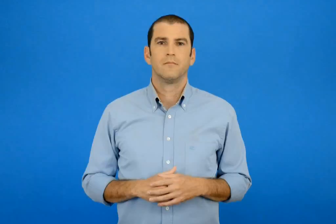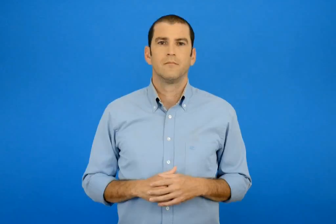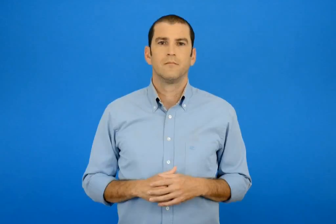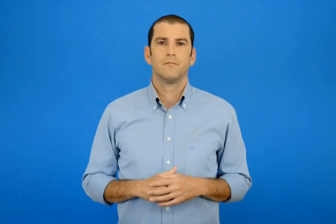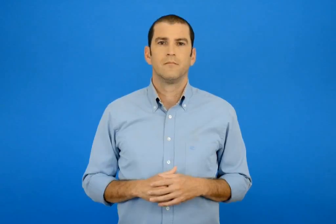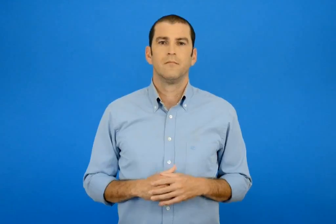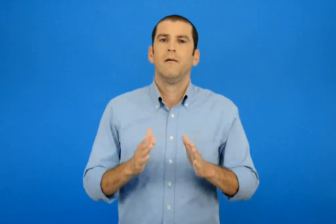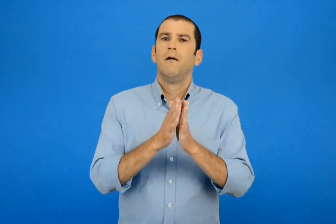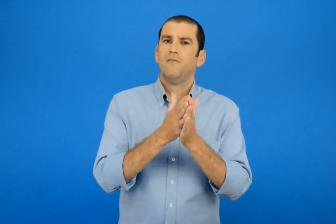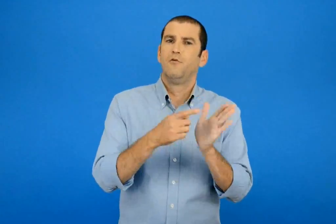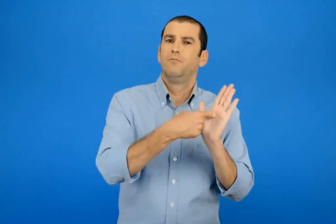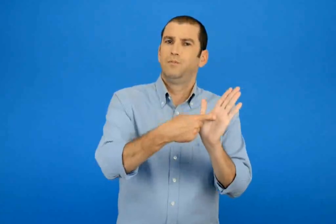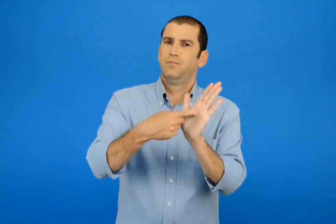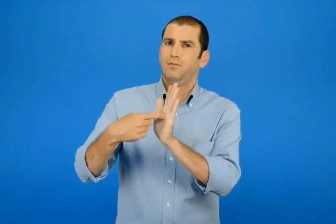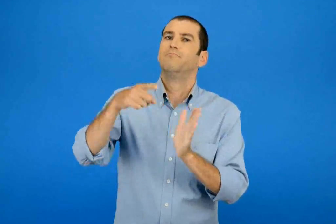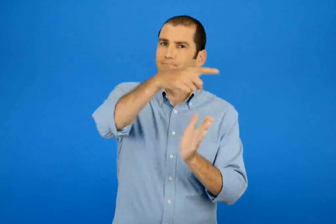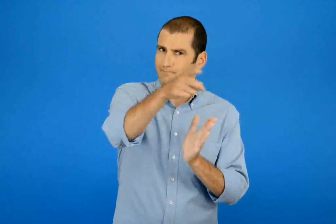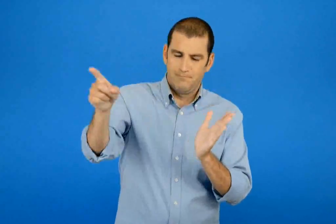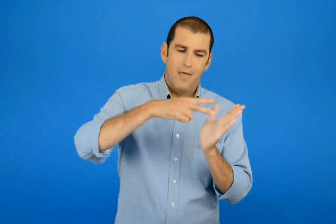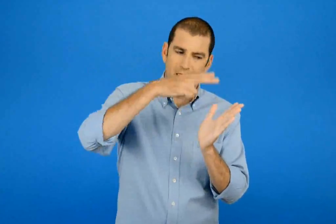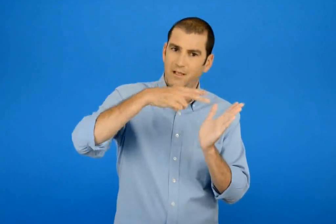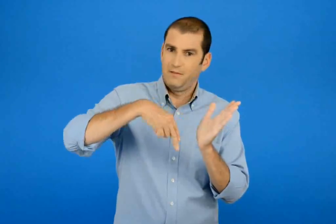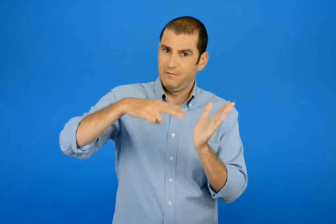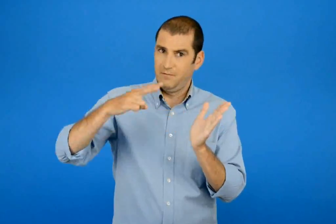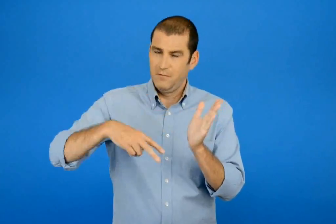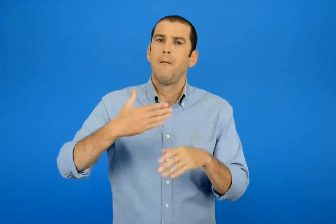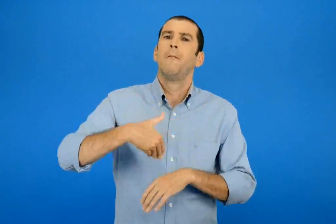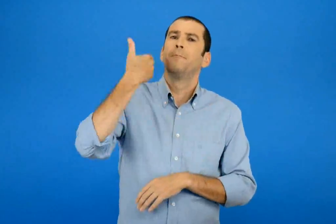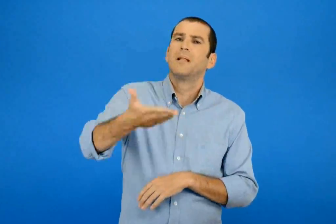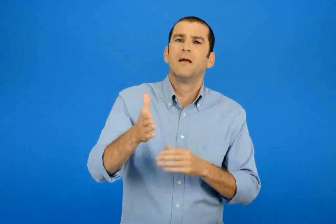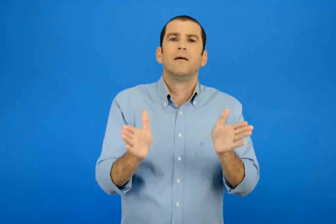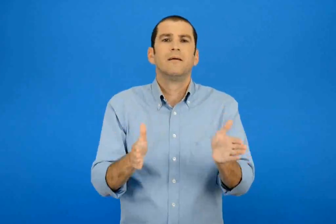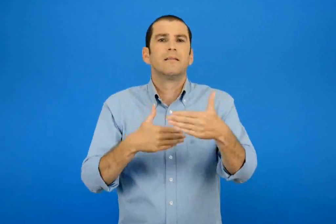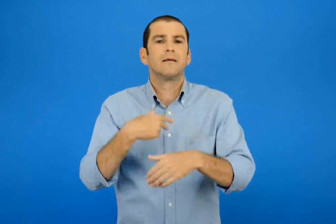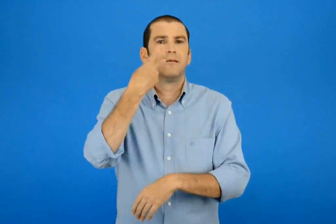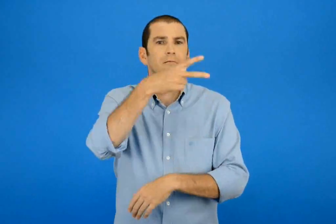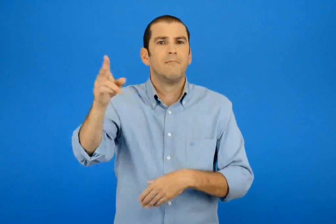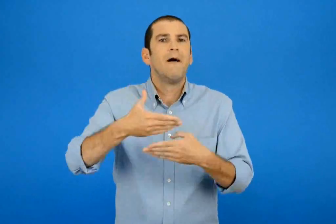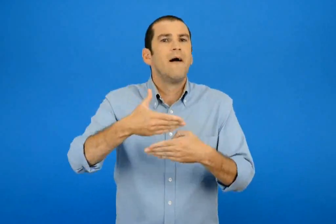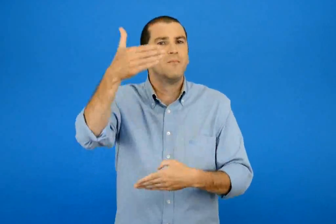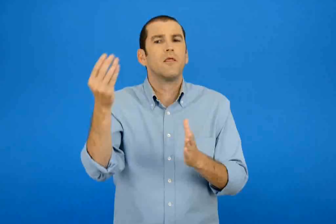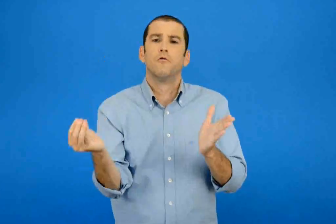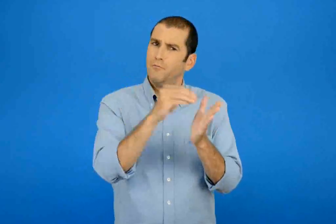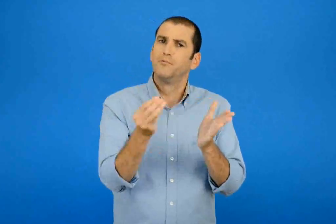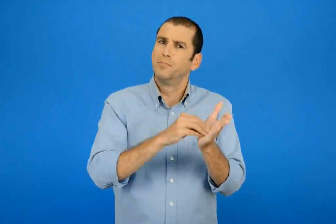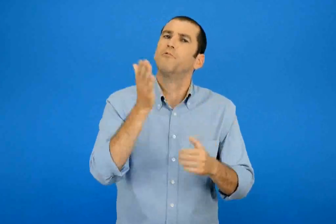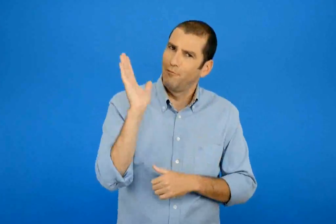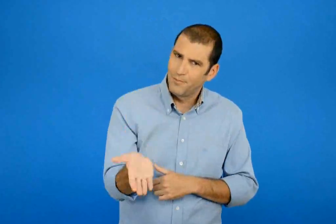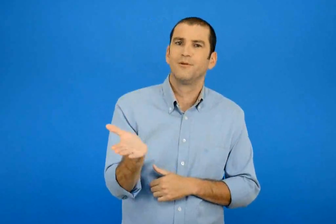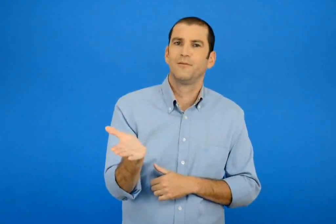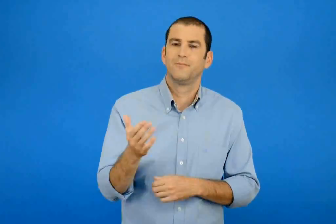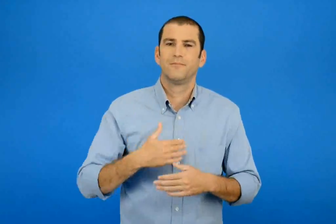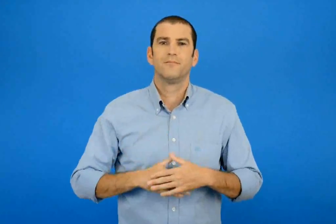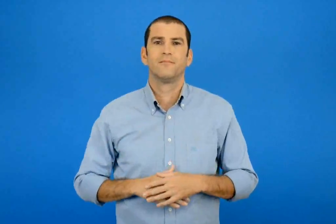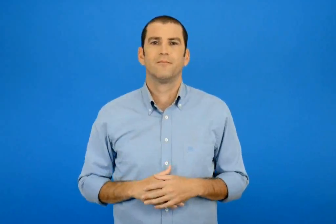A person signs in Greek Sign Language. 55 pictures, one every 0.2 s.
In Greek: διαβάστε τις βιβλιοπαρουσιάσεις σας μπορείτε επίσης να τις βάλετε στην εφημερίδα της τάξης σας
